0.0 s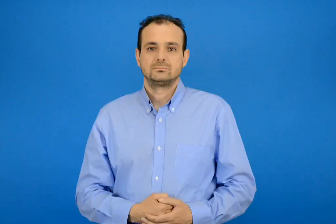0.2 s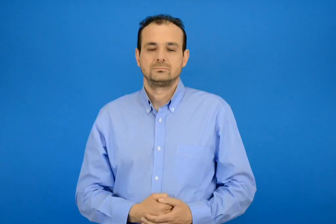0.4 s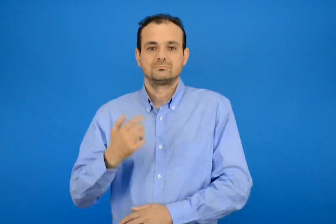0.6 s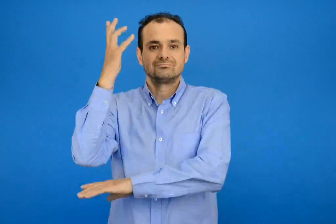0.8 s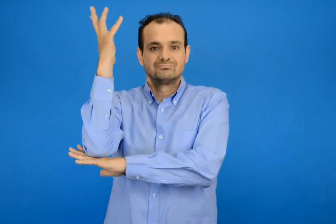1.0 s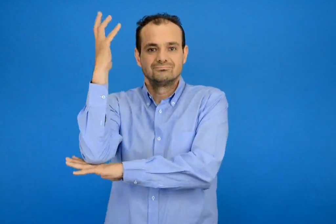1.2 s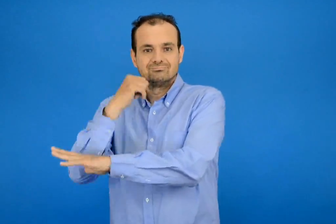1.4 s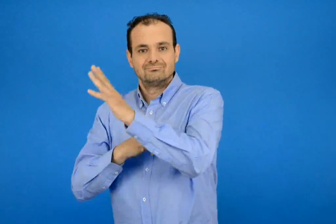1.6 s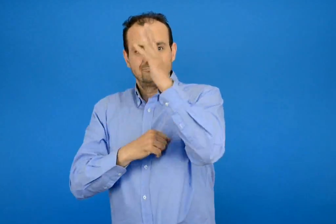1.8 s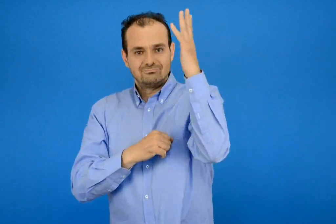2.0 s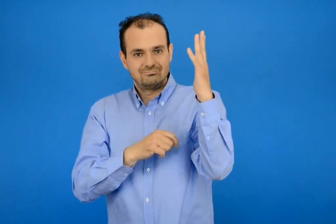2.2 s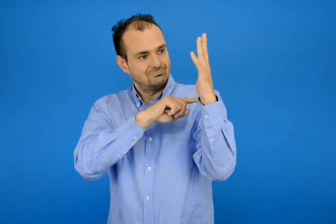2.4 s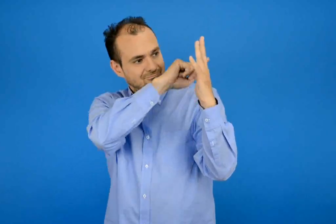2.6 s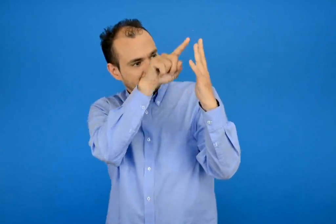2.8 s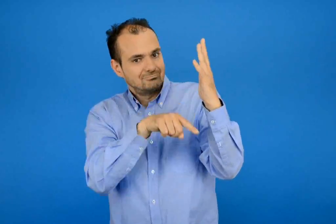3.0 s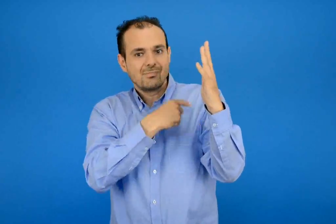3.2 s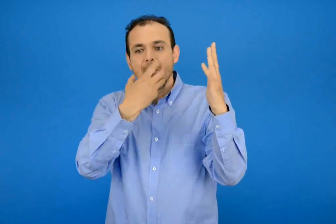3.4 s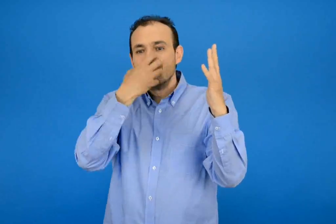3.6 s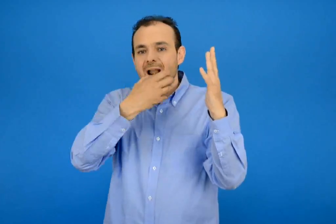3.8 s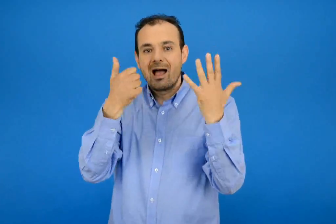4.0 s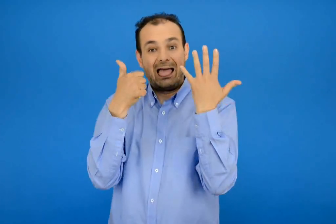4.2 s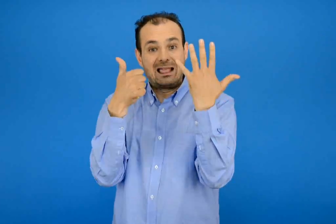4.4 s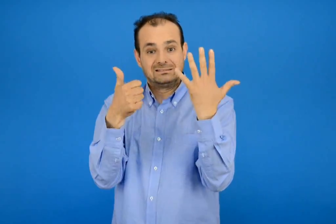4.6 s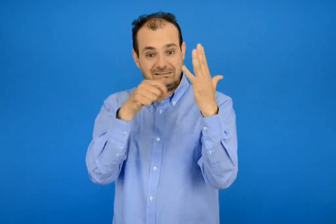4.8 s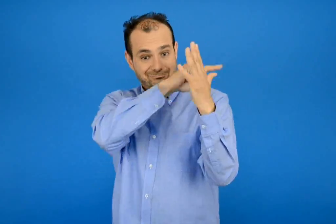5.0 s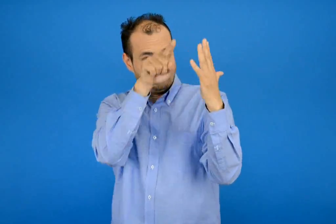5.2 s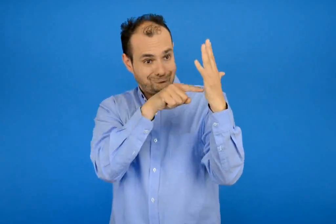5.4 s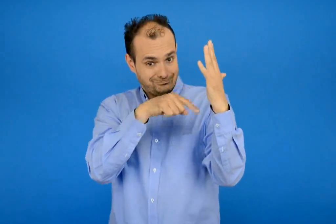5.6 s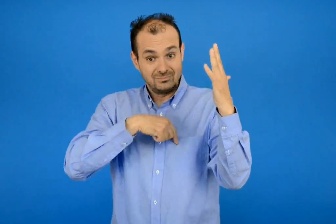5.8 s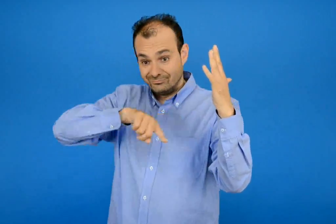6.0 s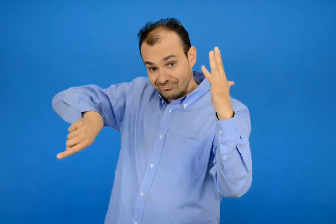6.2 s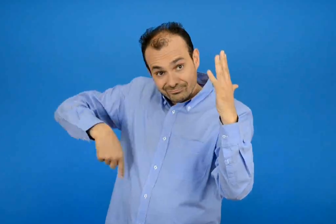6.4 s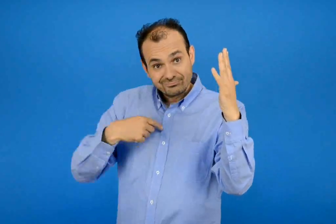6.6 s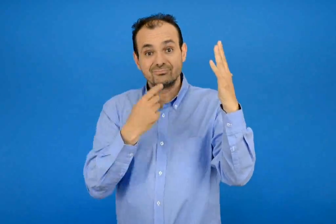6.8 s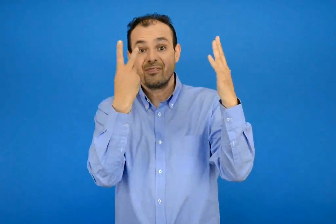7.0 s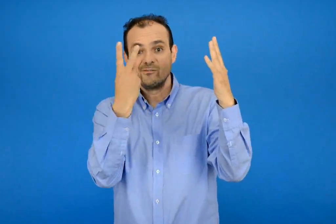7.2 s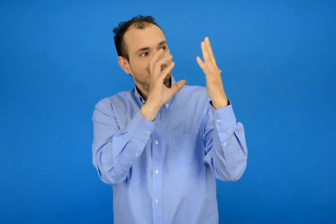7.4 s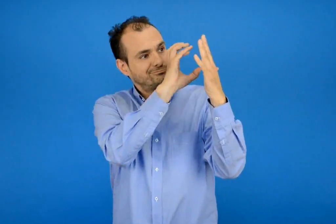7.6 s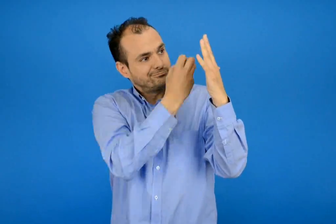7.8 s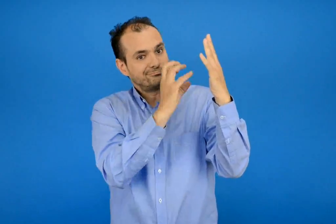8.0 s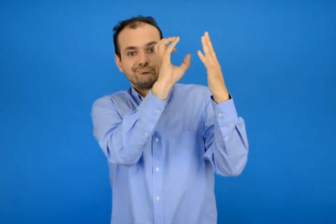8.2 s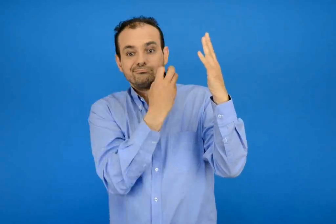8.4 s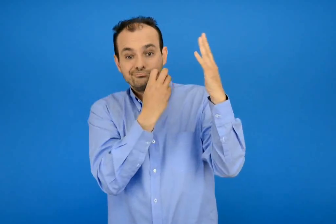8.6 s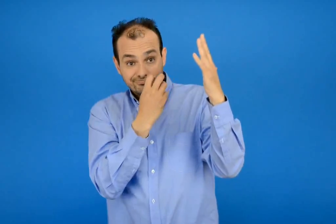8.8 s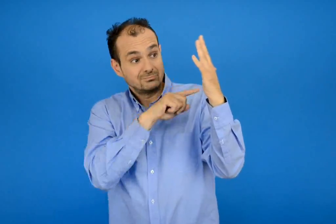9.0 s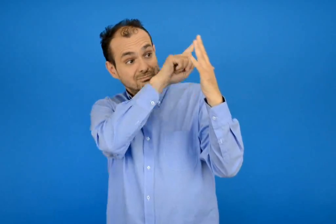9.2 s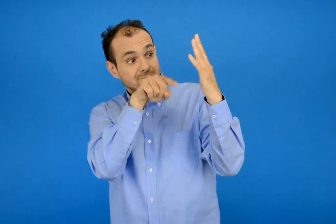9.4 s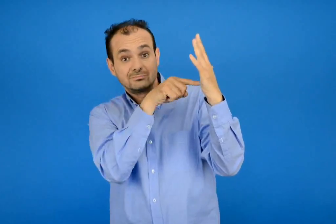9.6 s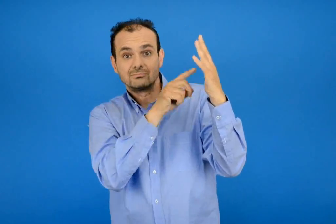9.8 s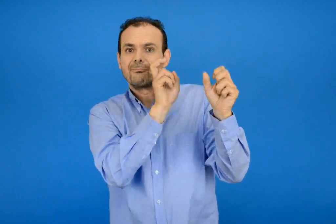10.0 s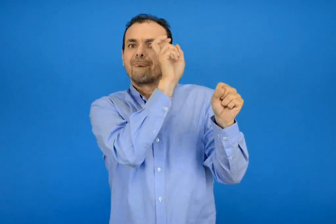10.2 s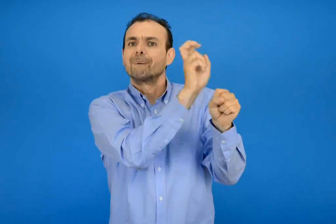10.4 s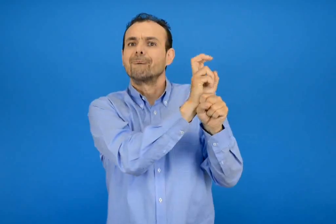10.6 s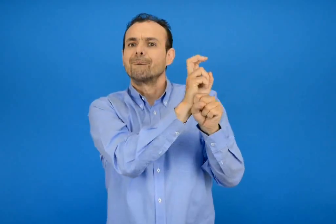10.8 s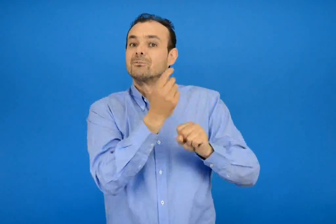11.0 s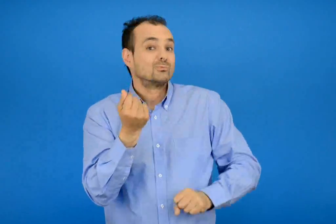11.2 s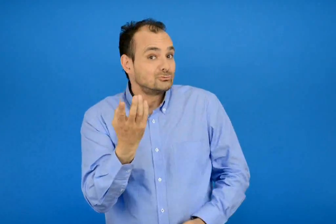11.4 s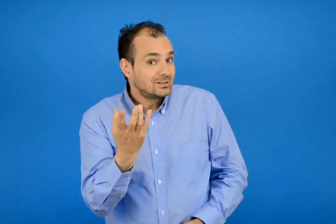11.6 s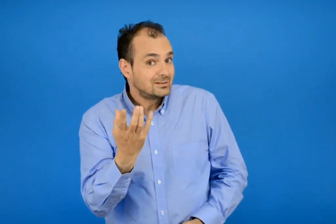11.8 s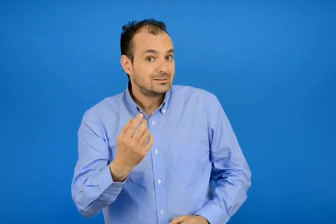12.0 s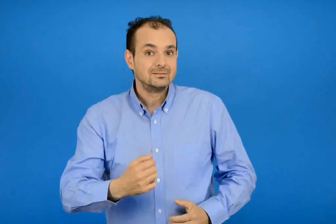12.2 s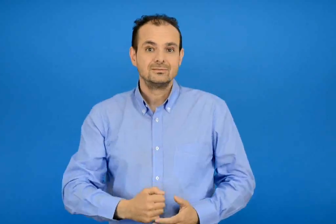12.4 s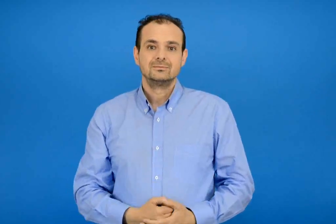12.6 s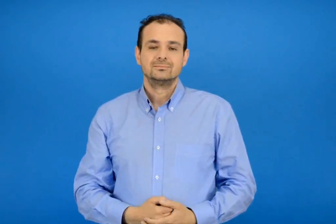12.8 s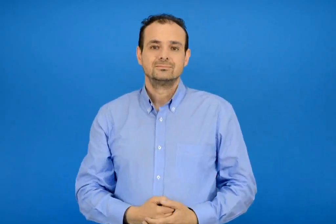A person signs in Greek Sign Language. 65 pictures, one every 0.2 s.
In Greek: επάνω στη μηλιά υπάρχουν 6 μήλα από αυτά κόβουμε τα 2 πόσα μήλα θα μείνουν επάνω στη μηλιά ;
